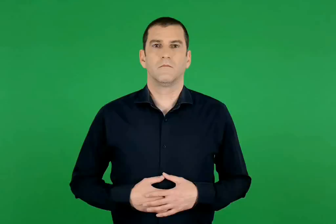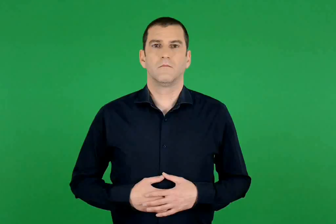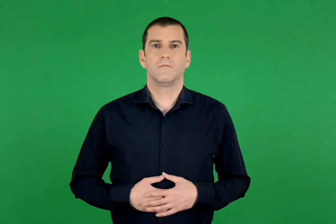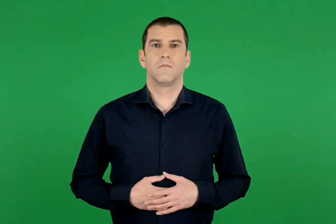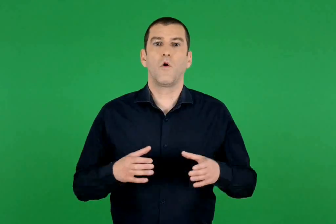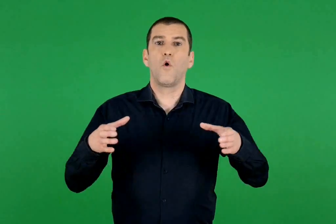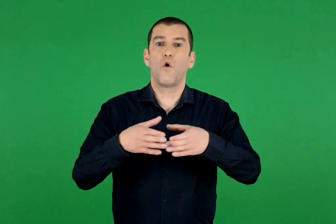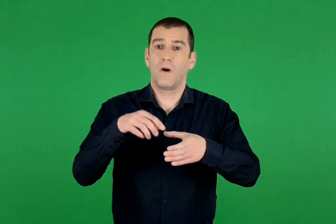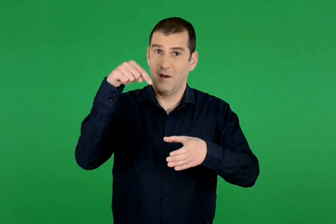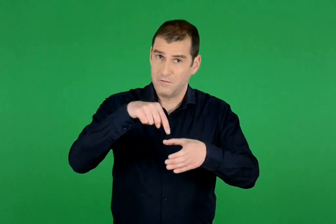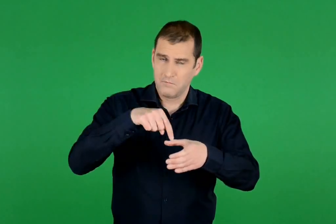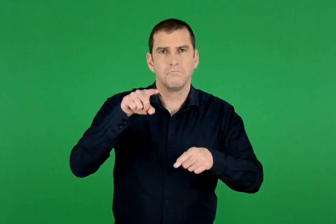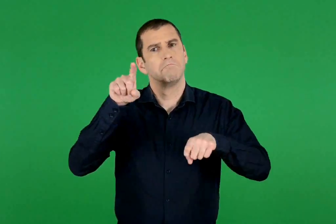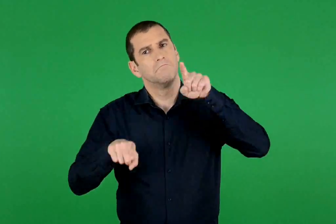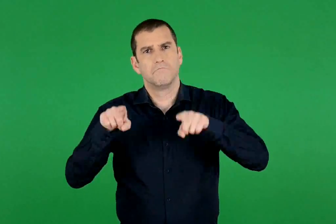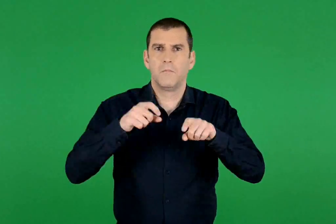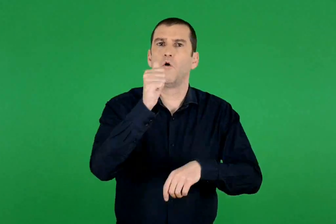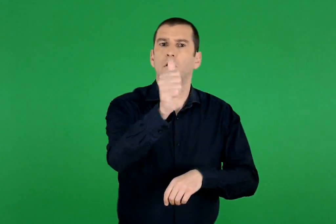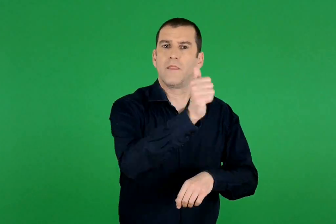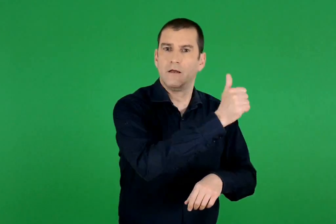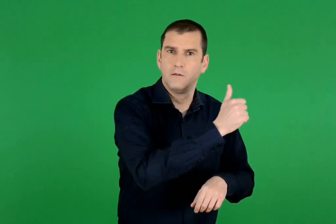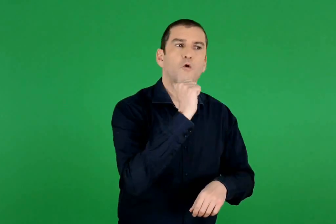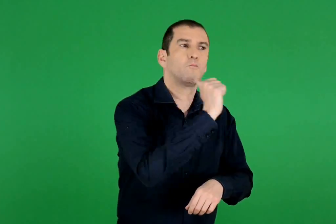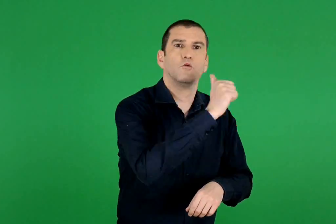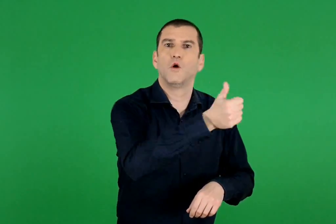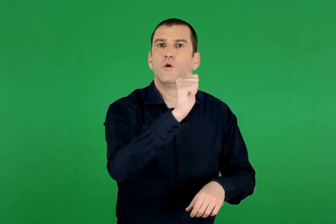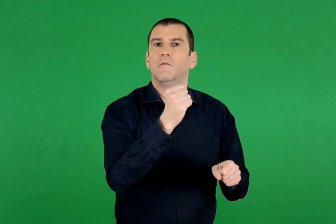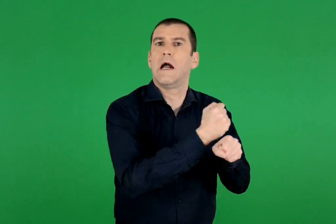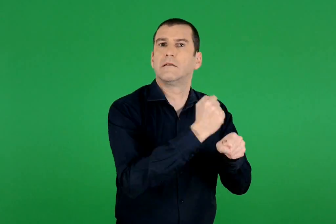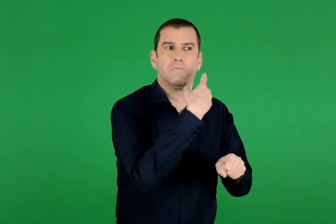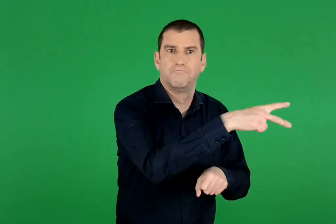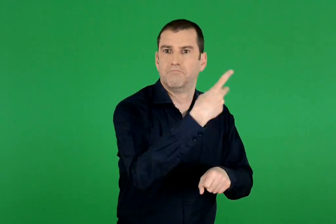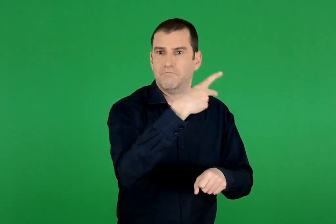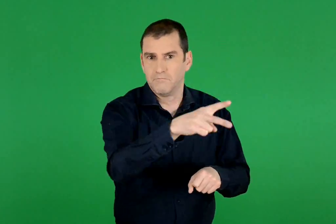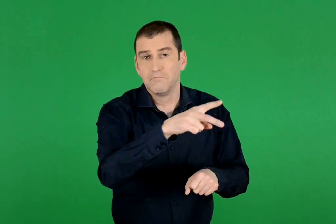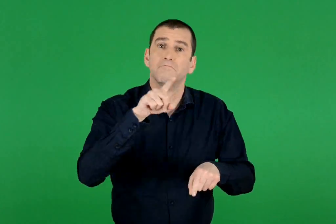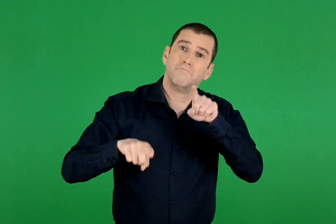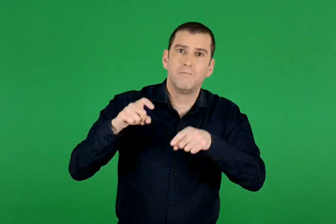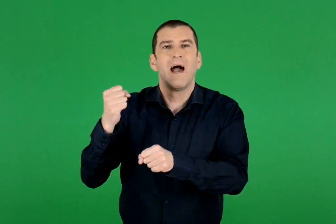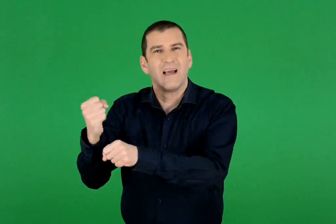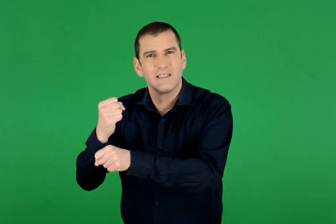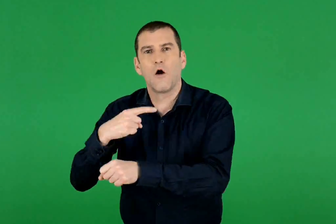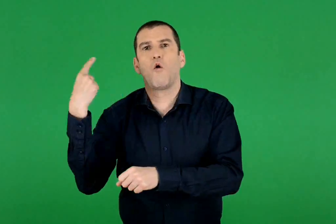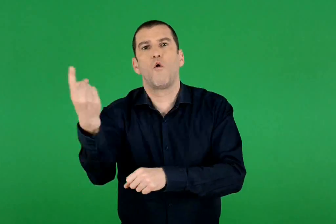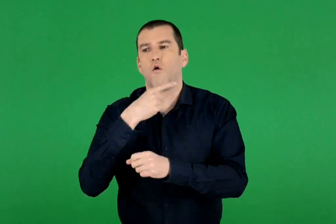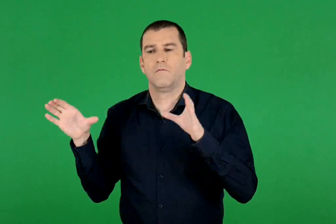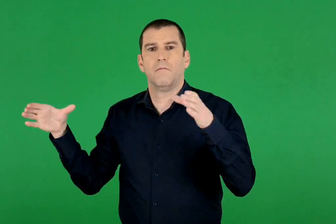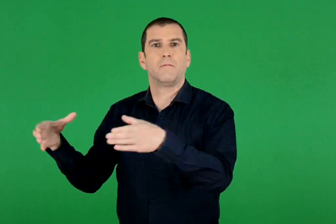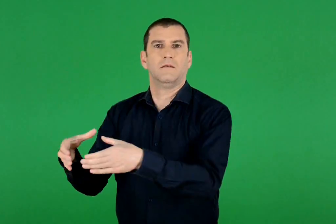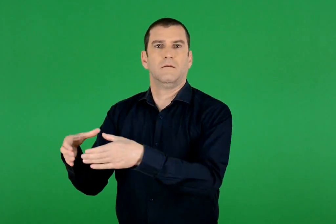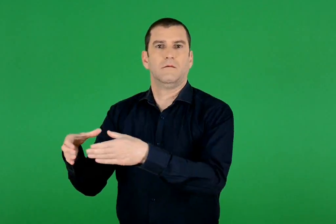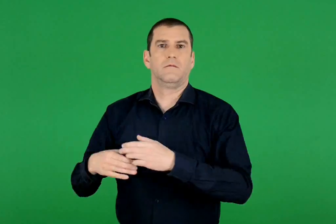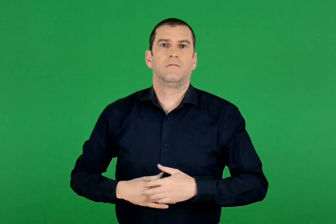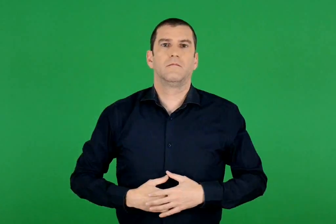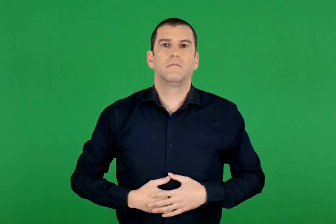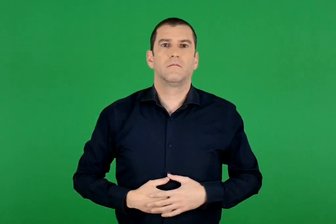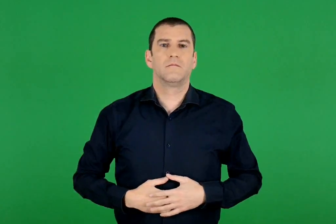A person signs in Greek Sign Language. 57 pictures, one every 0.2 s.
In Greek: στην ομάδα , άλλοτε ο καθένας θα έχει τη δική του εργασία και άλλοτε η εργασία θα είναι κοινή
